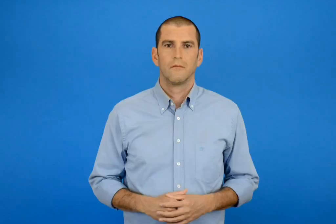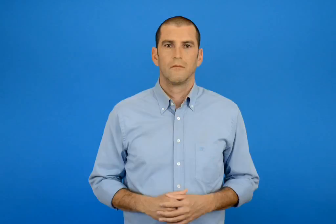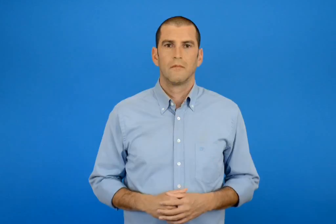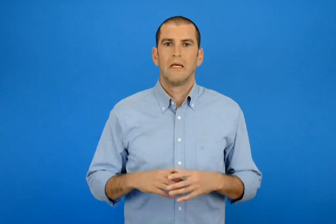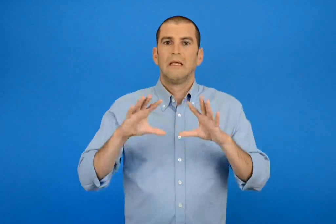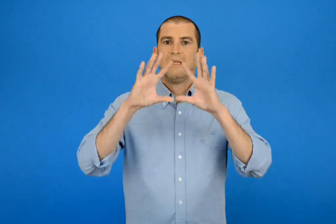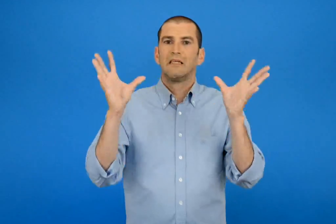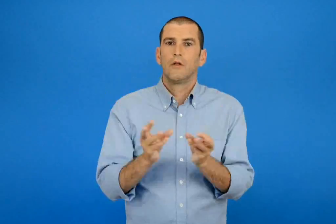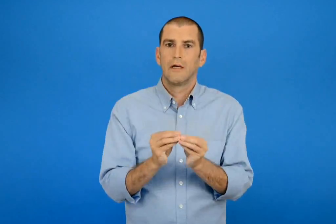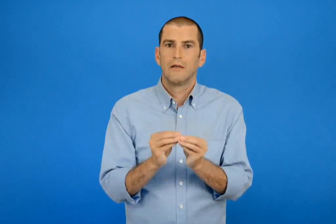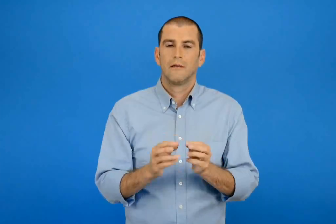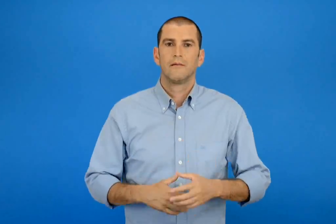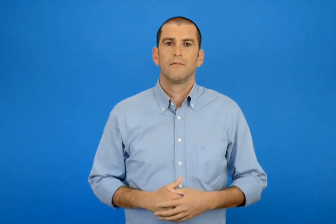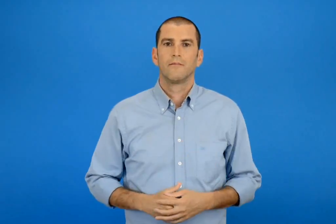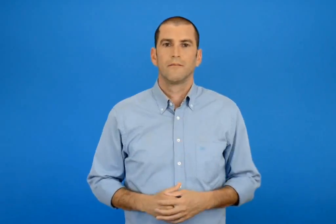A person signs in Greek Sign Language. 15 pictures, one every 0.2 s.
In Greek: συνολικά
